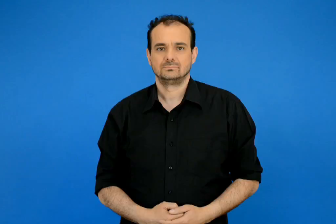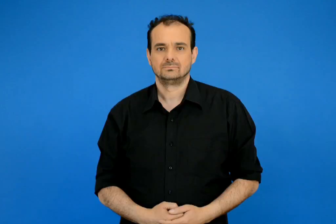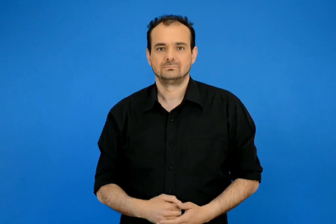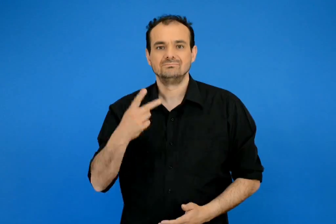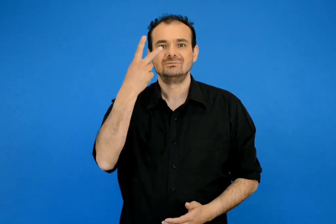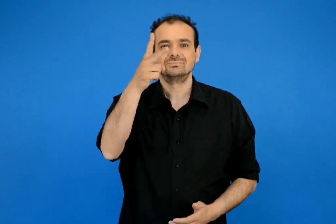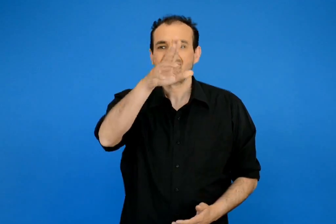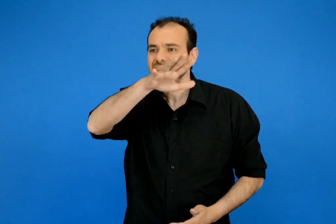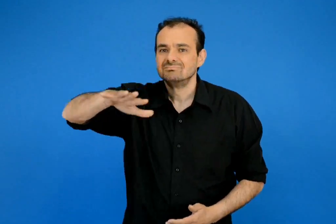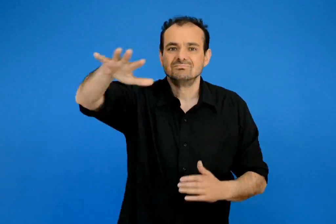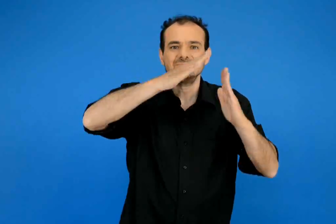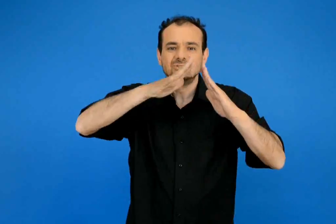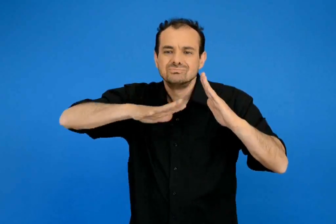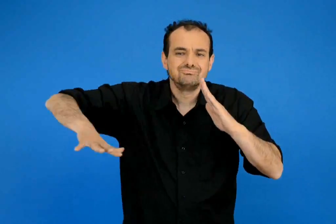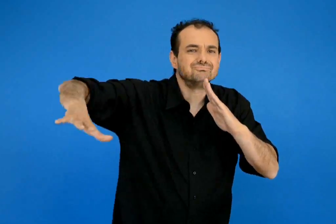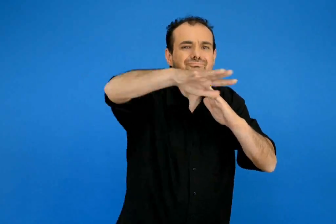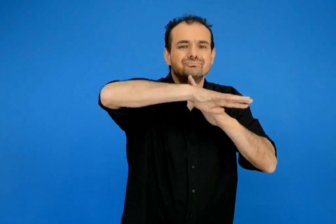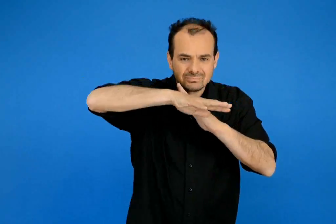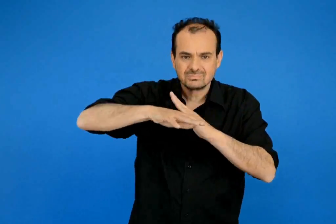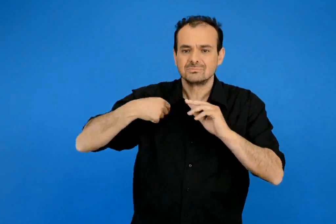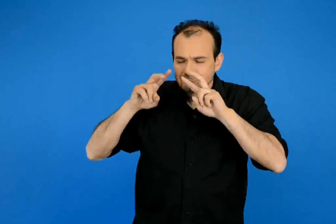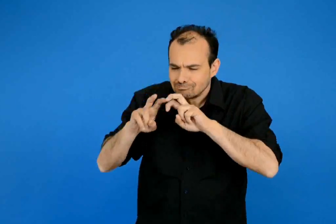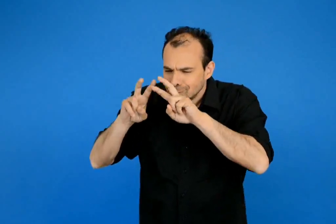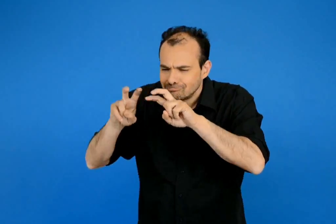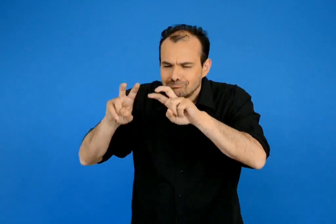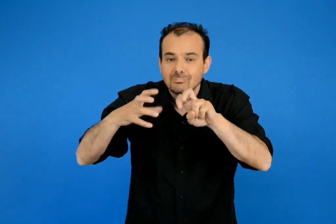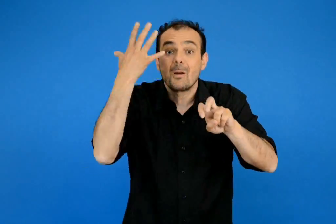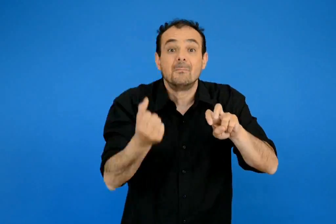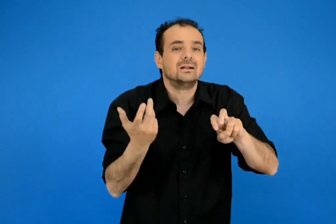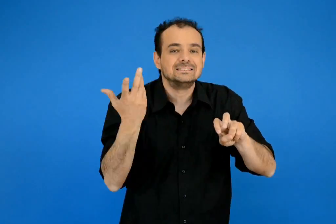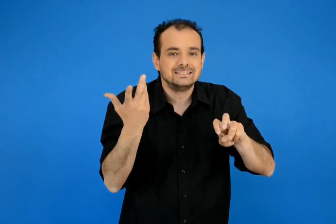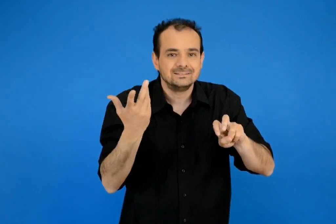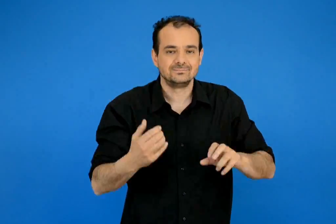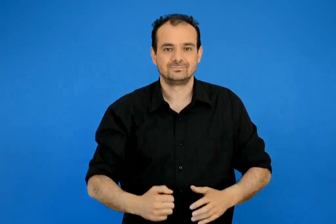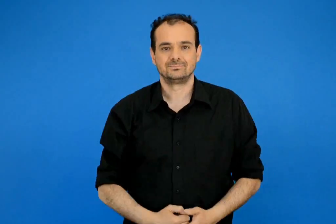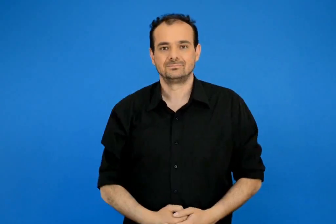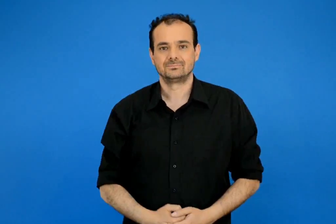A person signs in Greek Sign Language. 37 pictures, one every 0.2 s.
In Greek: ερευνήσαμε τι υπάρχει στη δική μας συνοικία
